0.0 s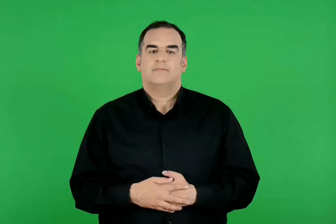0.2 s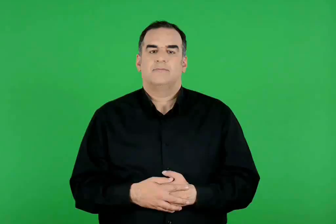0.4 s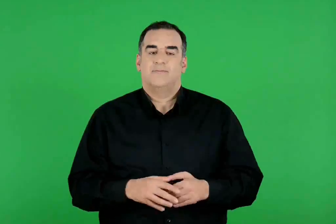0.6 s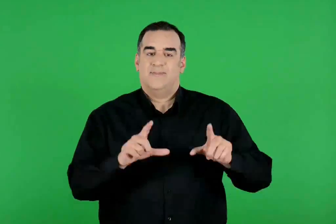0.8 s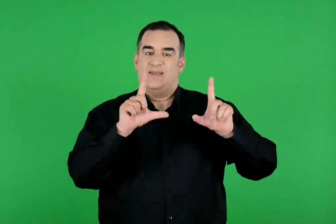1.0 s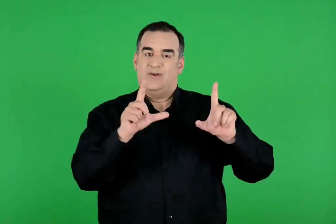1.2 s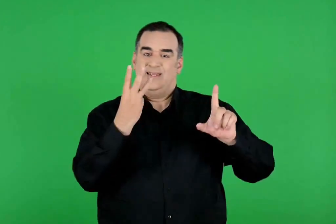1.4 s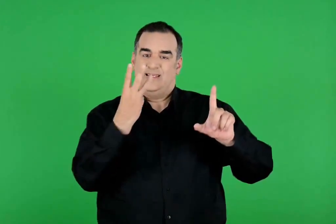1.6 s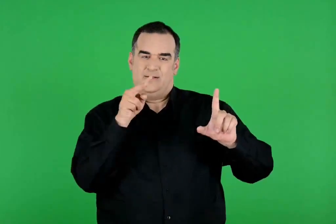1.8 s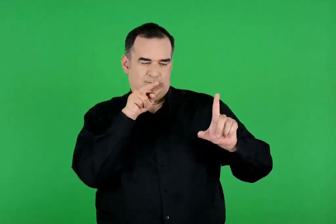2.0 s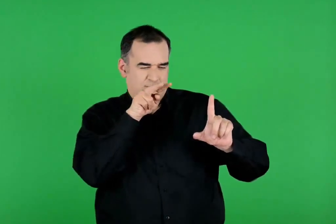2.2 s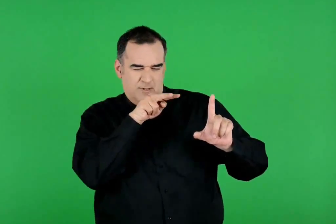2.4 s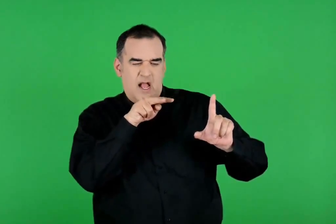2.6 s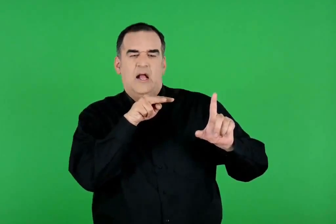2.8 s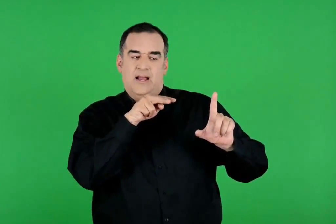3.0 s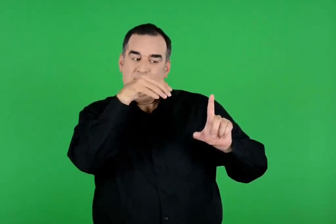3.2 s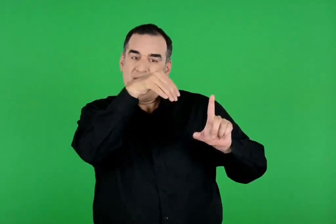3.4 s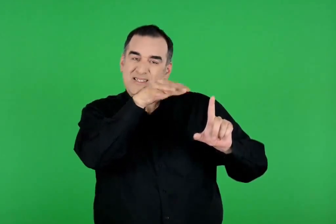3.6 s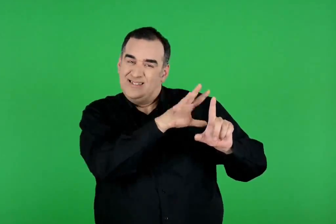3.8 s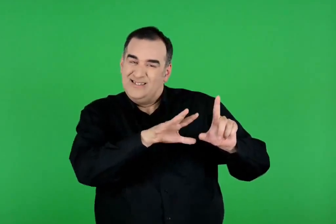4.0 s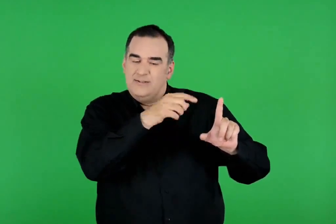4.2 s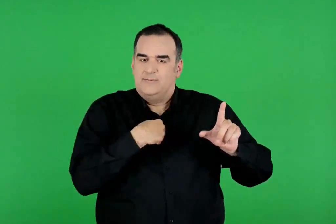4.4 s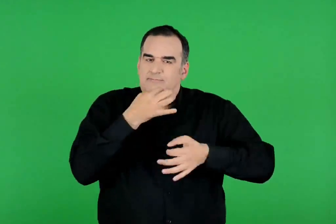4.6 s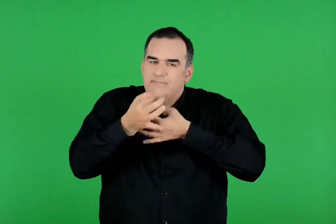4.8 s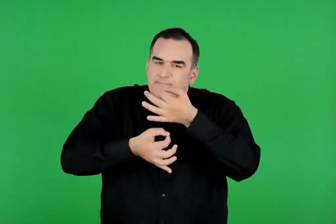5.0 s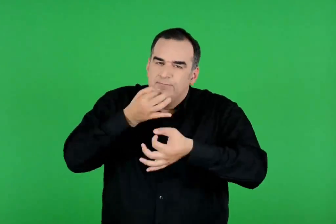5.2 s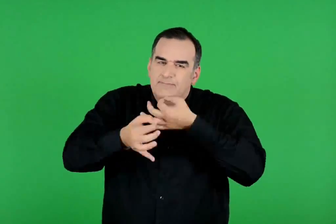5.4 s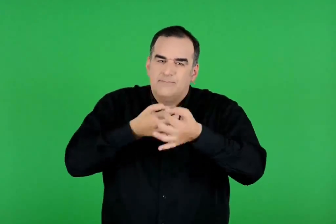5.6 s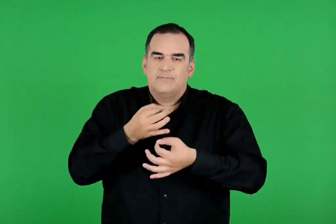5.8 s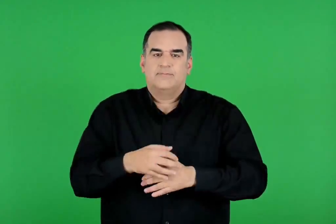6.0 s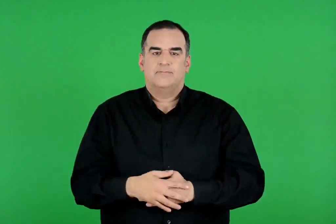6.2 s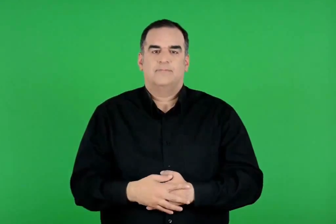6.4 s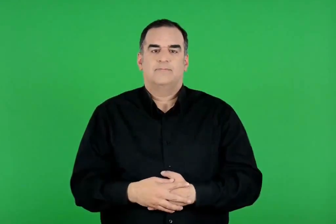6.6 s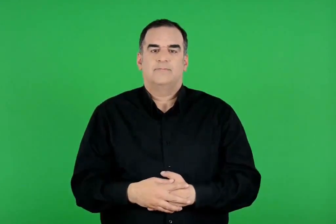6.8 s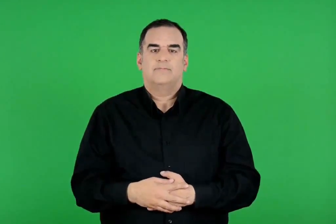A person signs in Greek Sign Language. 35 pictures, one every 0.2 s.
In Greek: παρατηρώ με προσοχή την εικόνα 3 και αφηγούμαι το περιεχόμενό της
